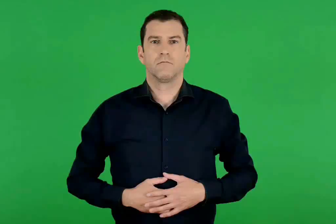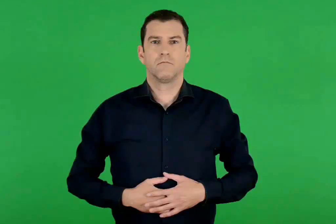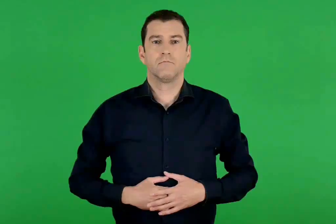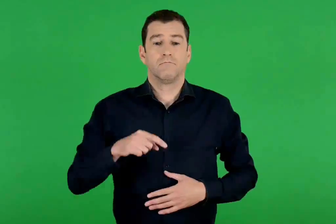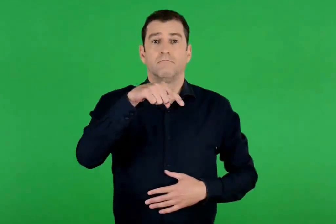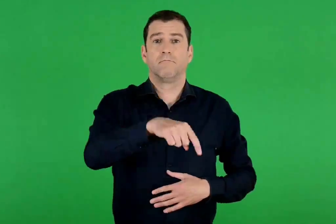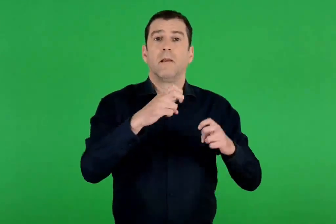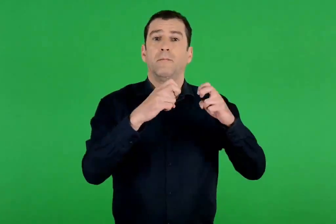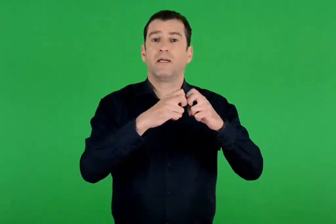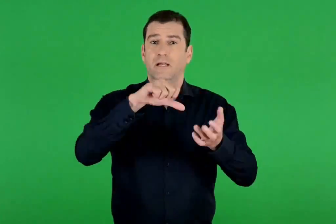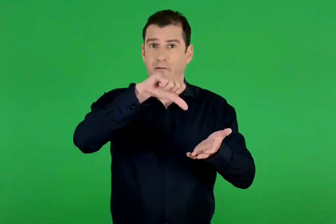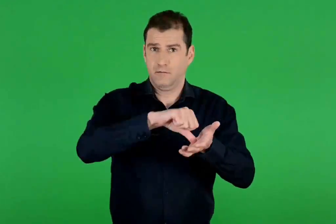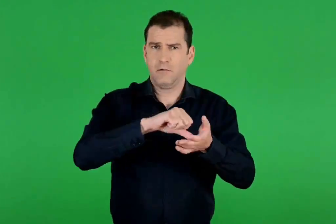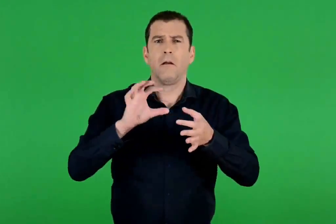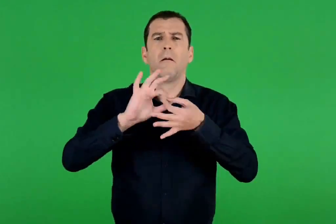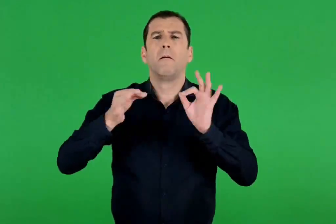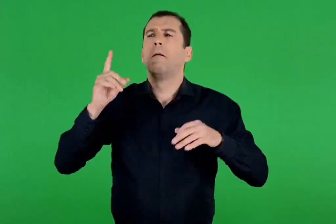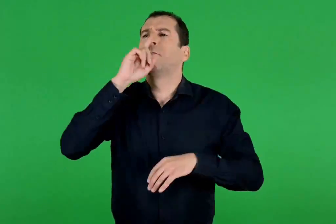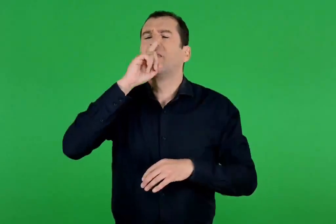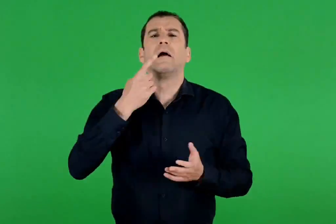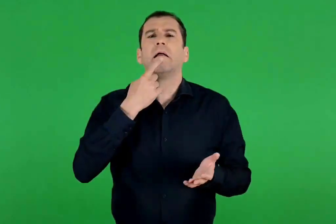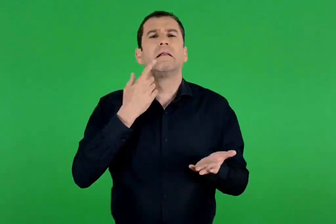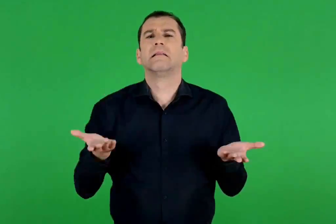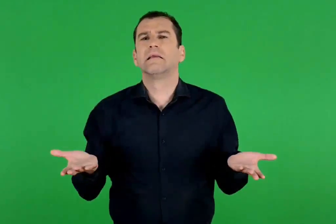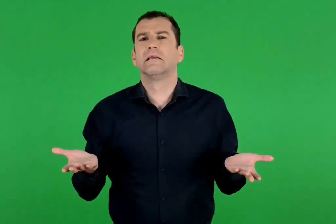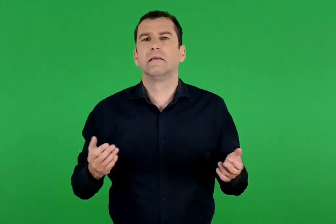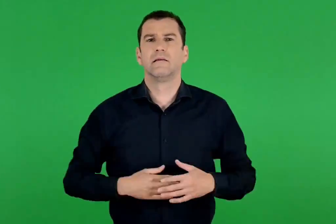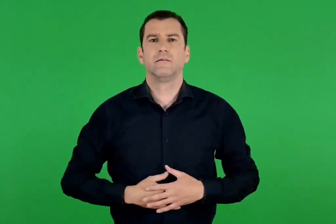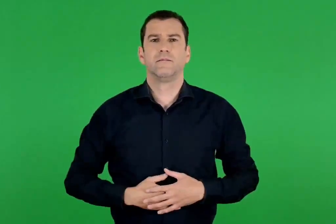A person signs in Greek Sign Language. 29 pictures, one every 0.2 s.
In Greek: τι λένε οι μύθοι για τις μυκήνες
